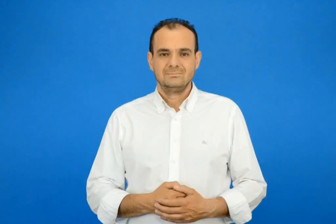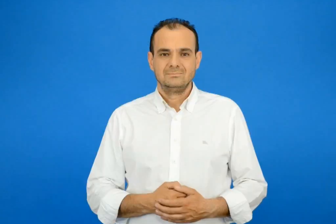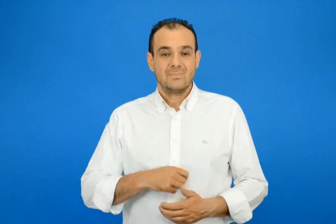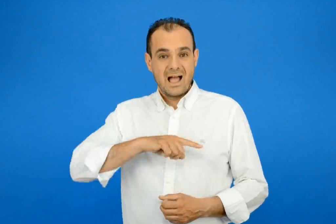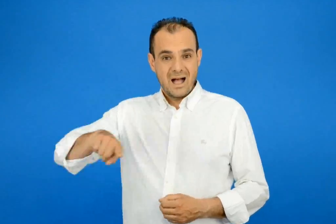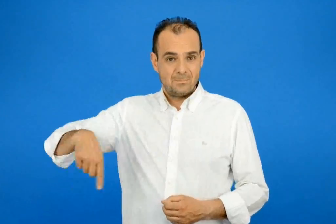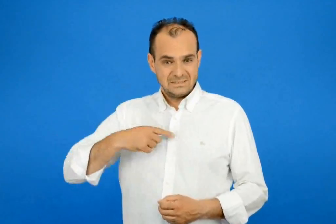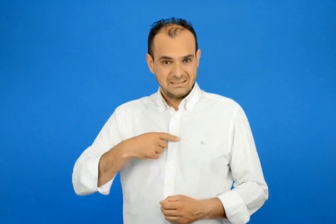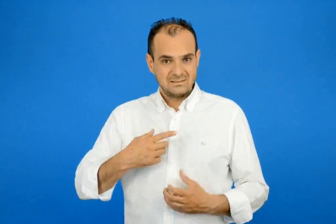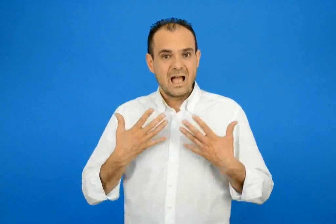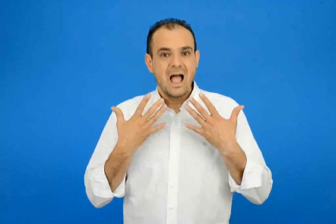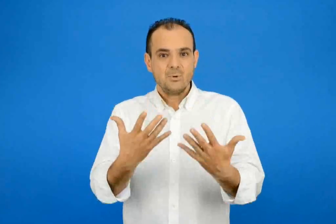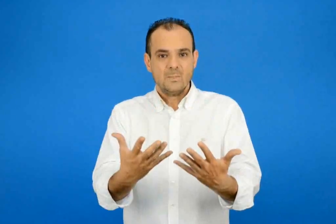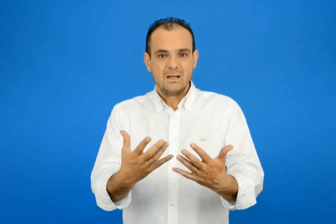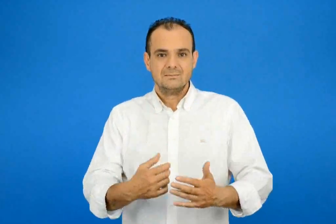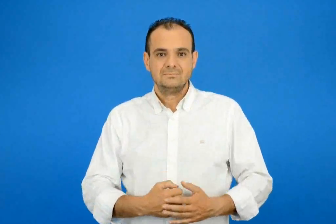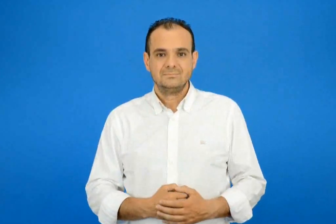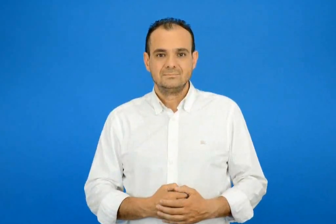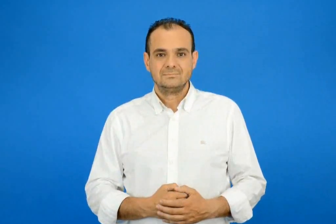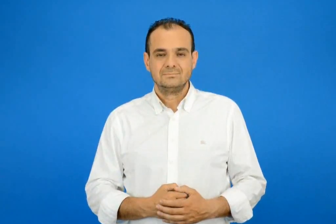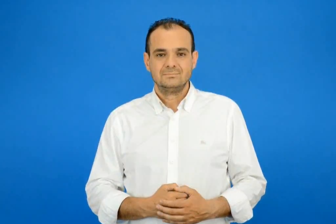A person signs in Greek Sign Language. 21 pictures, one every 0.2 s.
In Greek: εμείς αγαπούμε αγαπάμε
